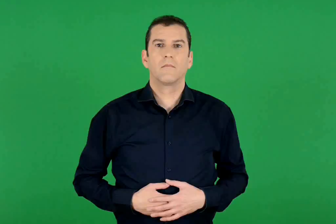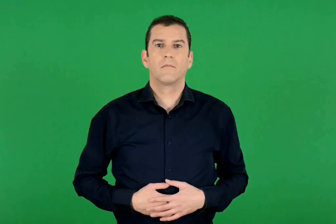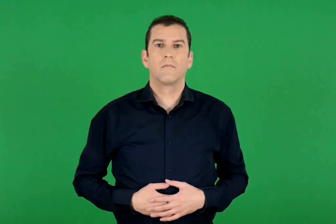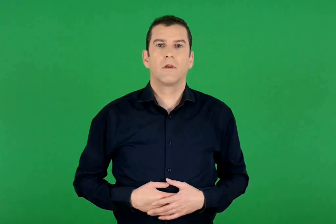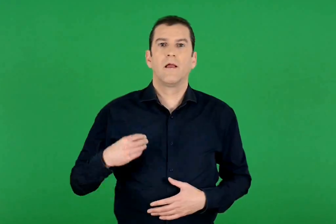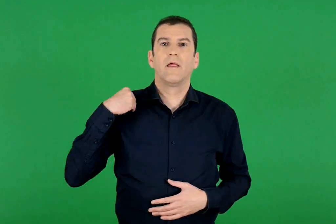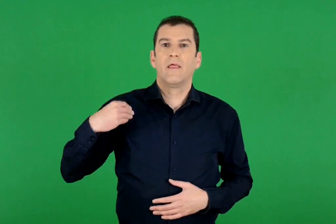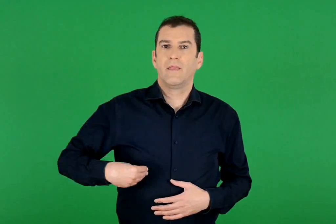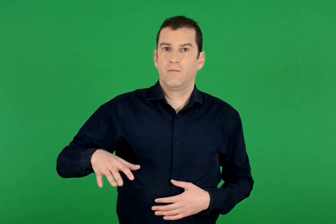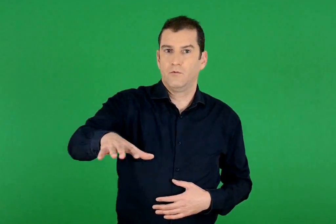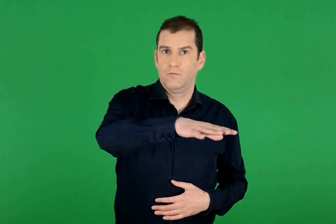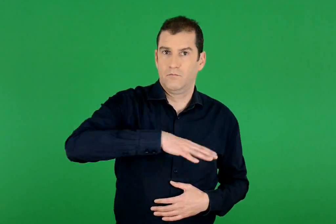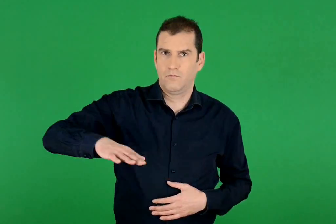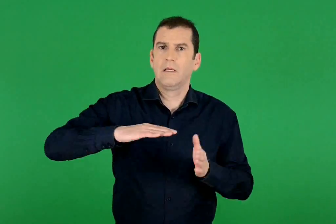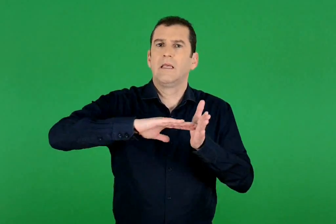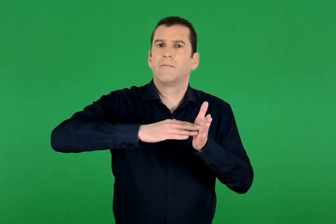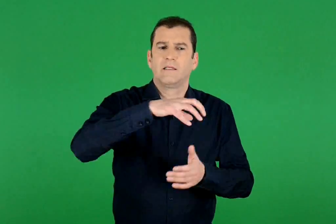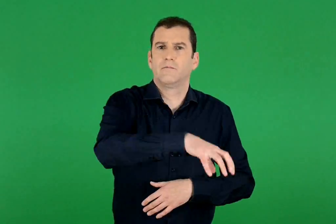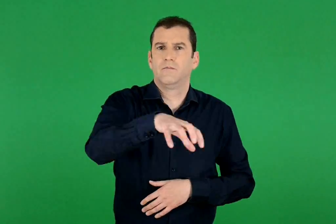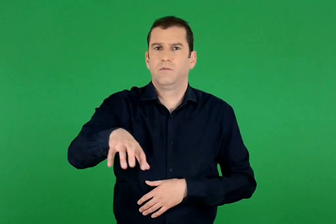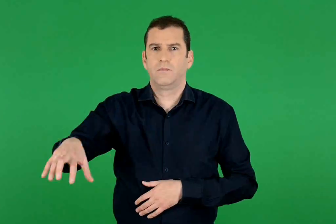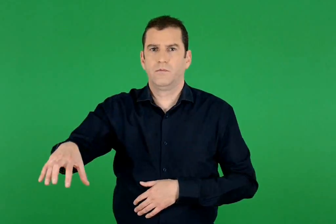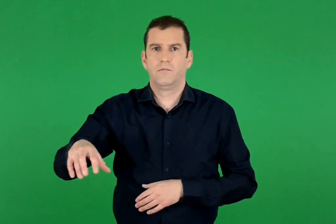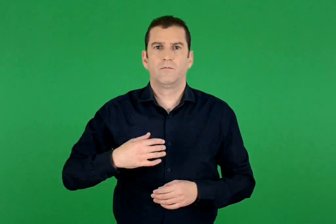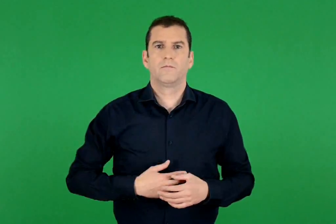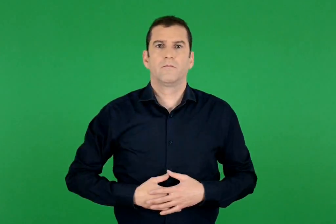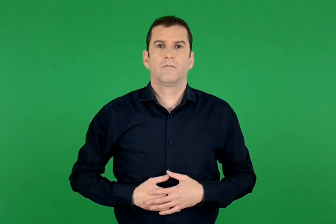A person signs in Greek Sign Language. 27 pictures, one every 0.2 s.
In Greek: υπηρεσίες του δήμου
